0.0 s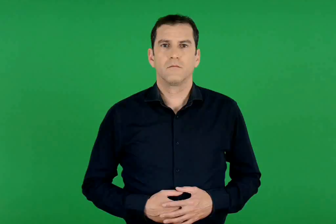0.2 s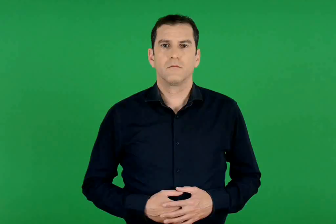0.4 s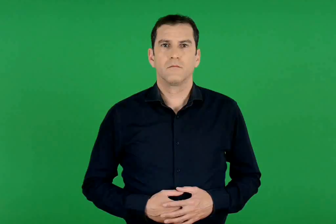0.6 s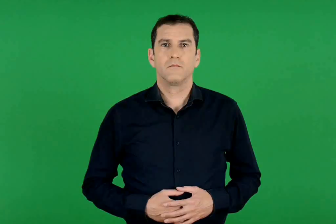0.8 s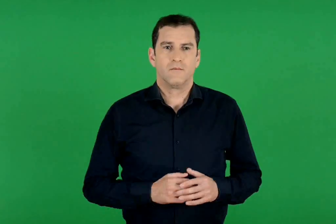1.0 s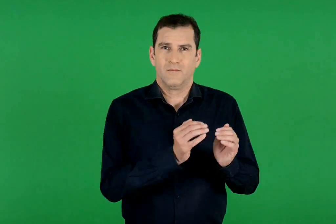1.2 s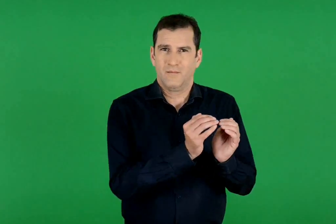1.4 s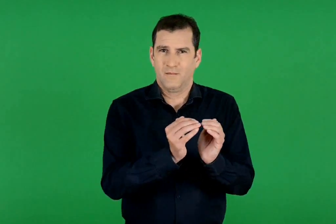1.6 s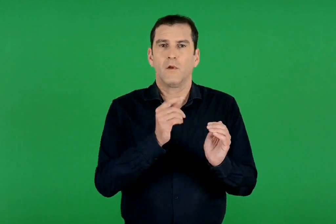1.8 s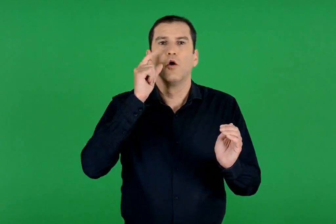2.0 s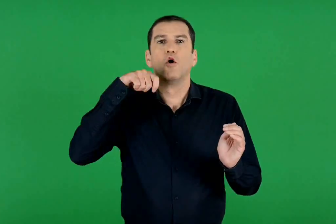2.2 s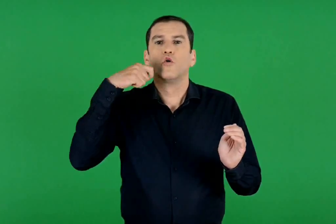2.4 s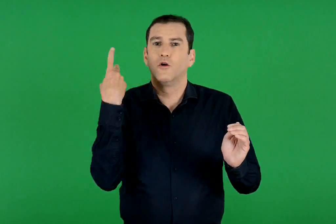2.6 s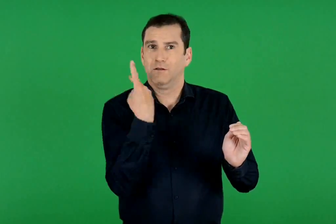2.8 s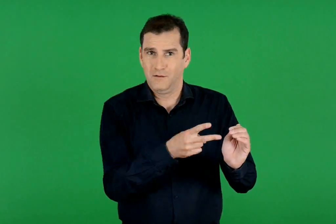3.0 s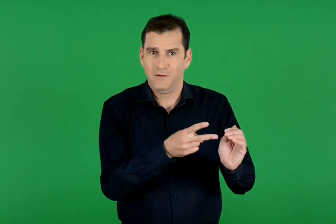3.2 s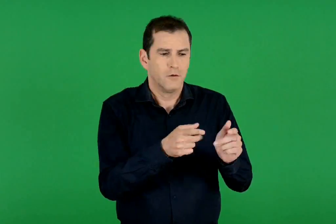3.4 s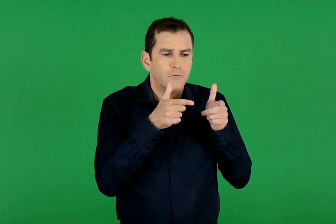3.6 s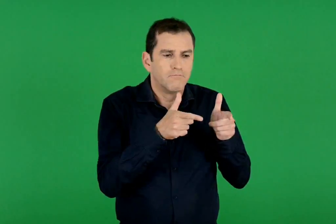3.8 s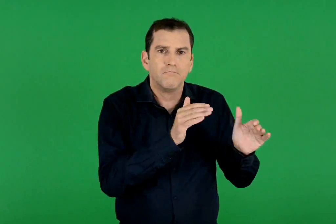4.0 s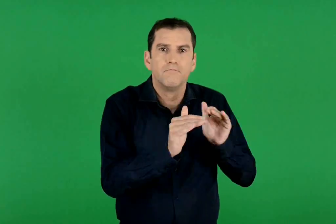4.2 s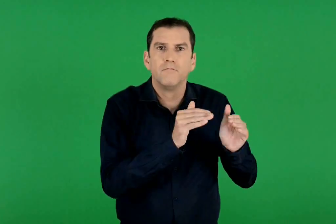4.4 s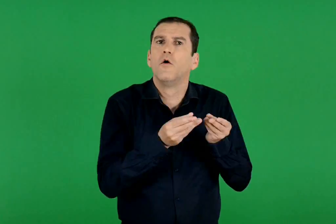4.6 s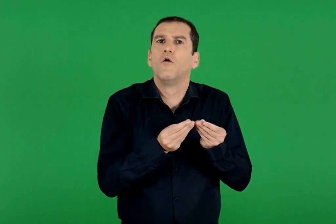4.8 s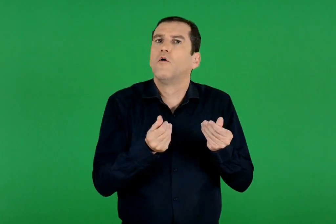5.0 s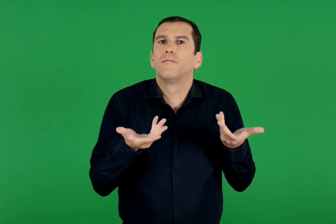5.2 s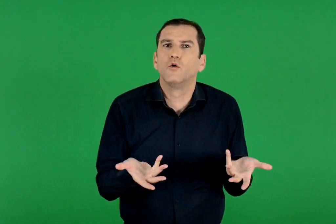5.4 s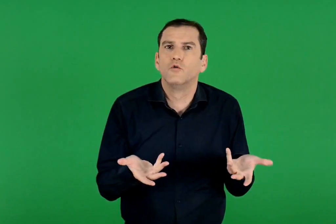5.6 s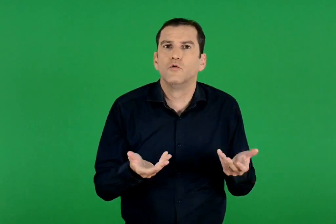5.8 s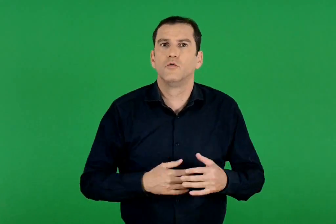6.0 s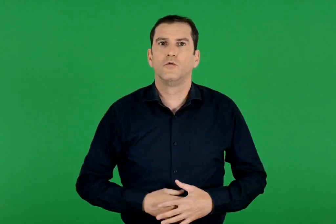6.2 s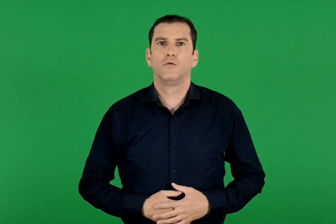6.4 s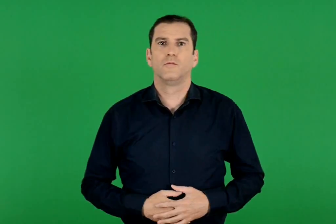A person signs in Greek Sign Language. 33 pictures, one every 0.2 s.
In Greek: πώς τα φροντίζουν οι γονείς τους ;
